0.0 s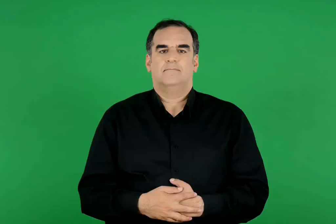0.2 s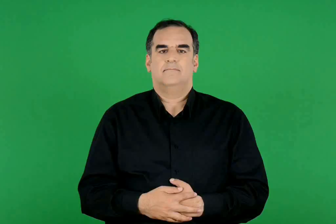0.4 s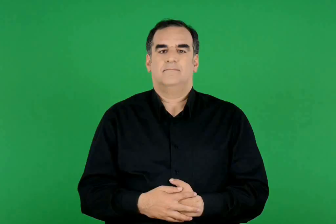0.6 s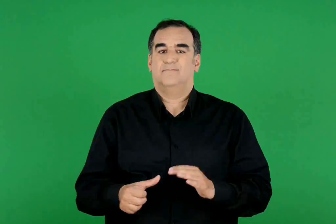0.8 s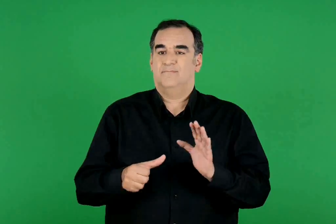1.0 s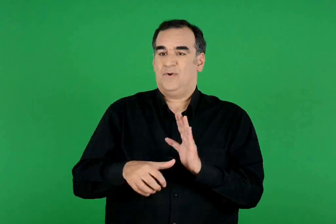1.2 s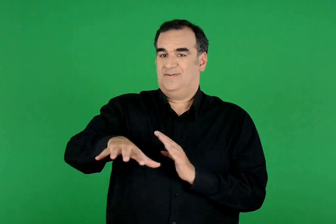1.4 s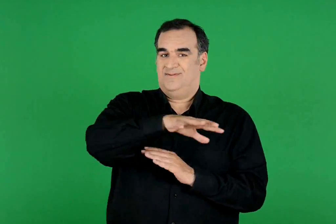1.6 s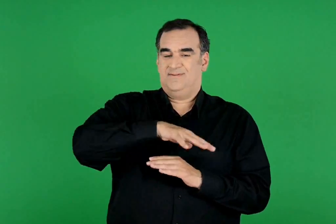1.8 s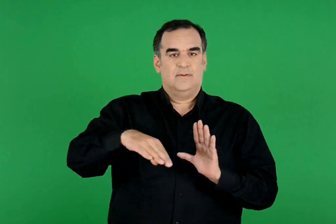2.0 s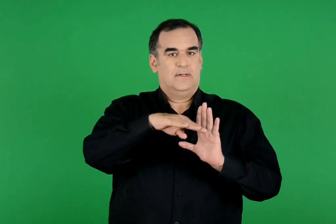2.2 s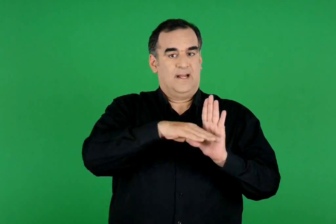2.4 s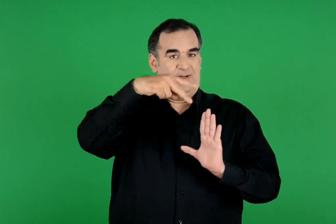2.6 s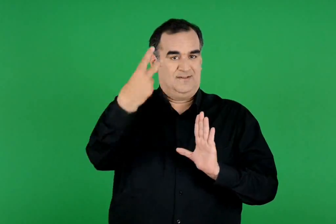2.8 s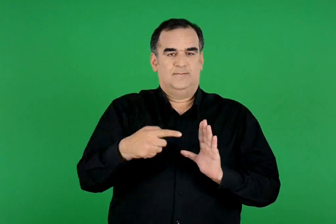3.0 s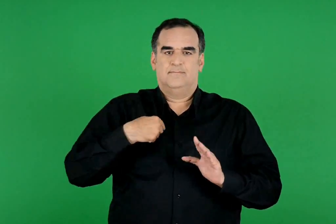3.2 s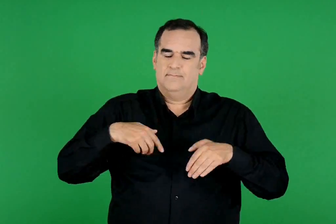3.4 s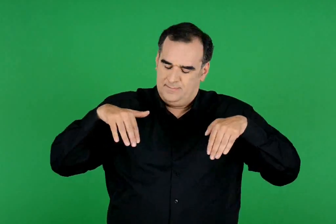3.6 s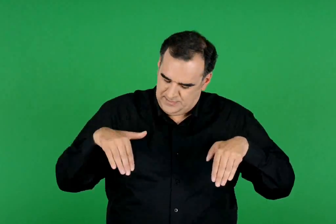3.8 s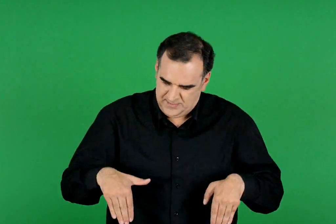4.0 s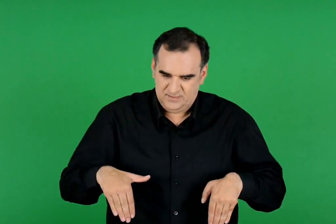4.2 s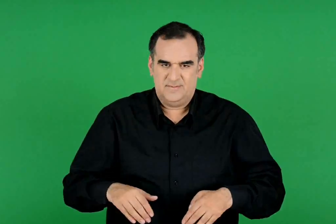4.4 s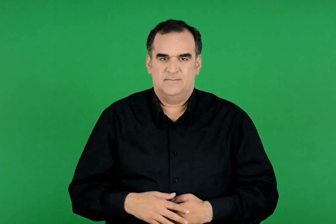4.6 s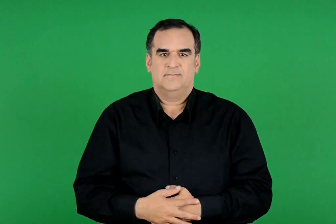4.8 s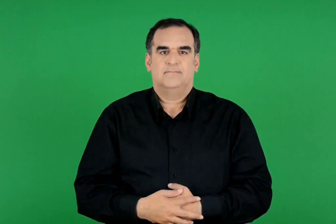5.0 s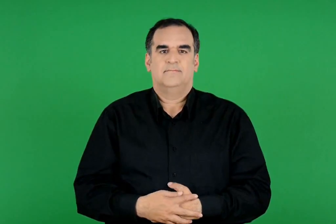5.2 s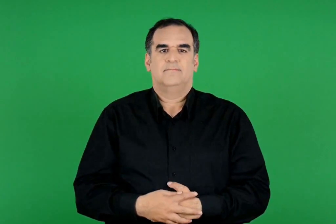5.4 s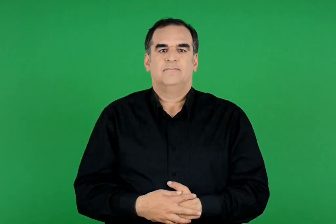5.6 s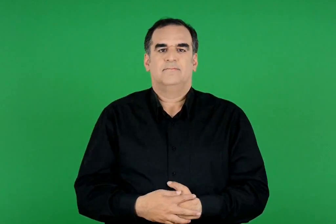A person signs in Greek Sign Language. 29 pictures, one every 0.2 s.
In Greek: σέβομαι τους κανόνες της πόλης μου
